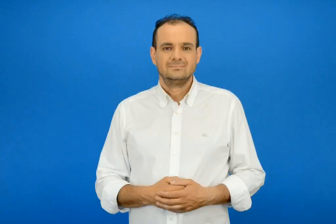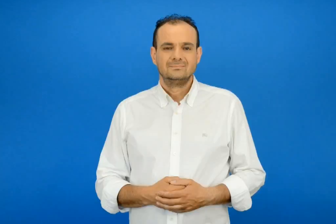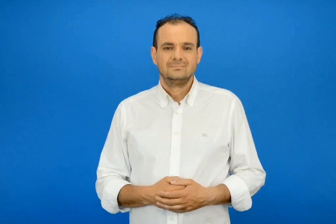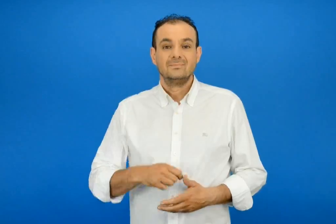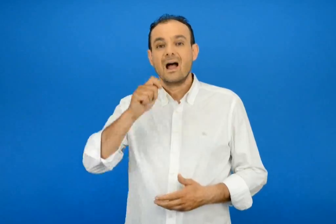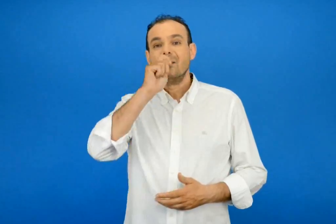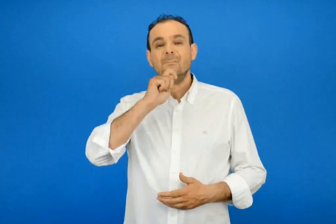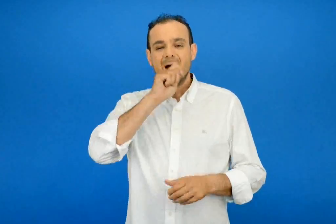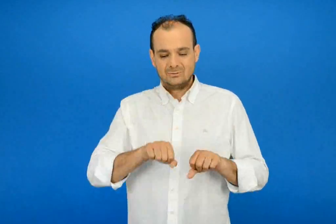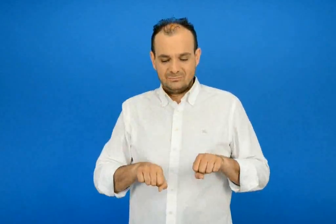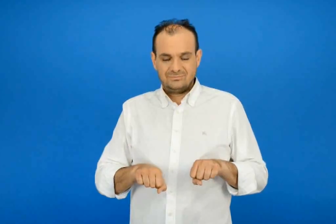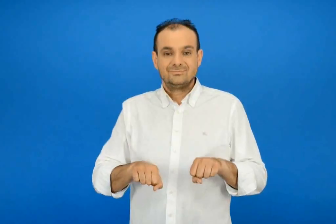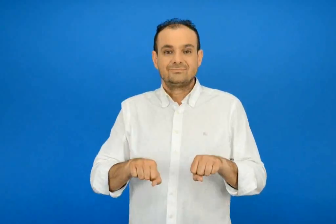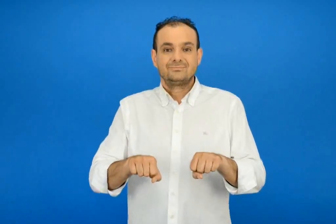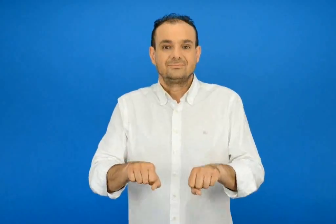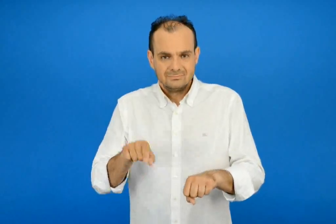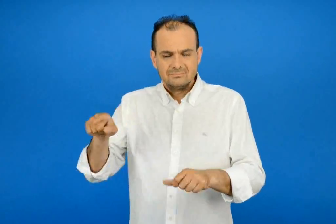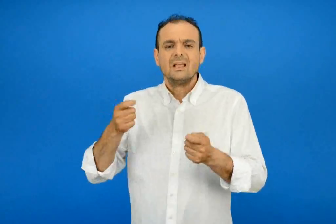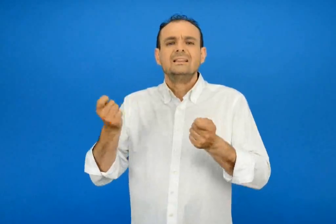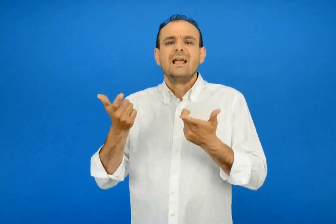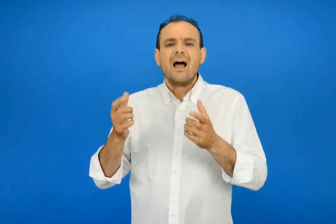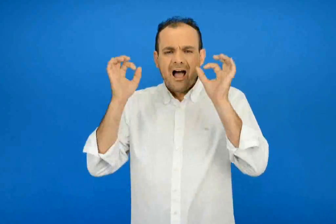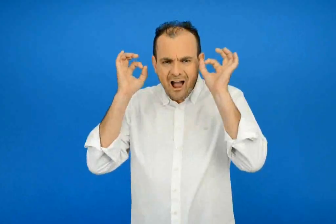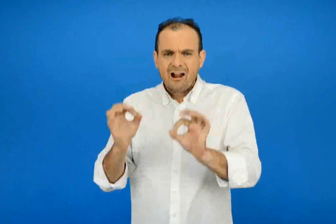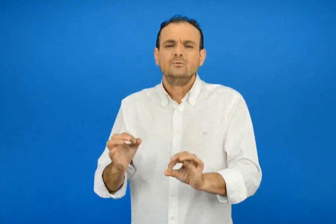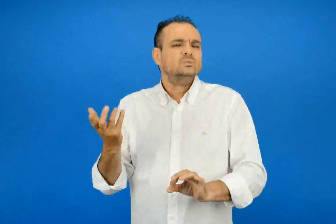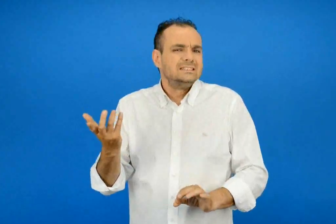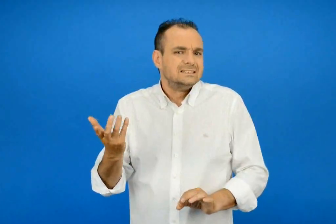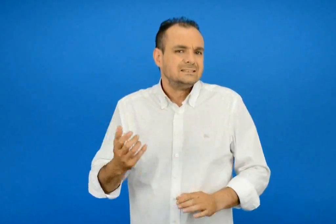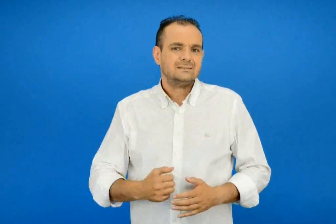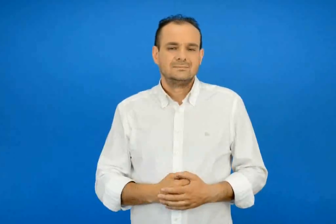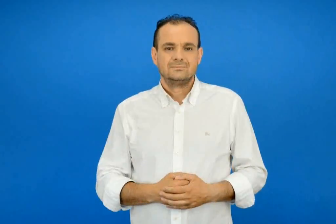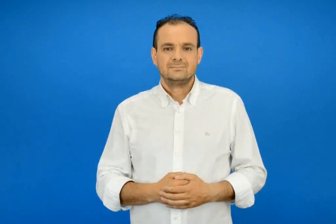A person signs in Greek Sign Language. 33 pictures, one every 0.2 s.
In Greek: τι ακριβώς έκανε ο παγωτατζής ;
